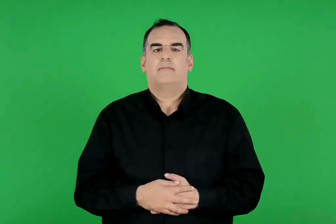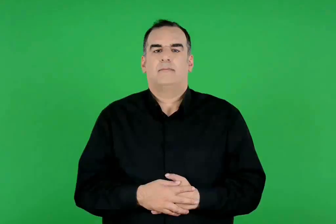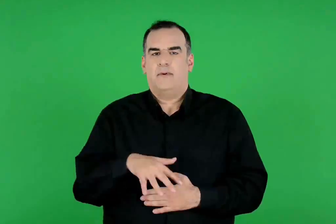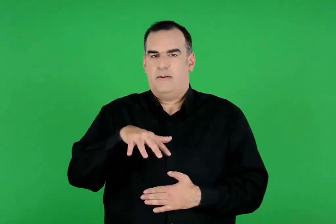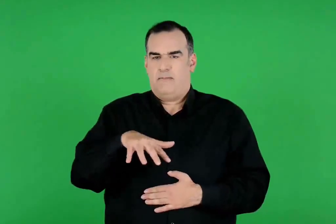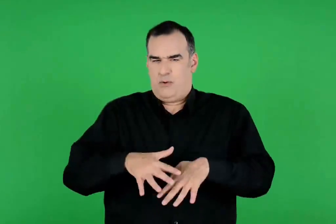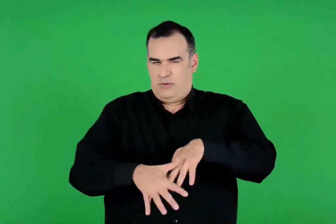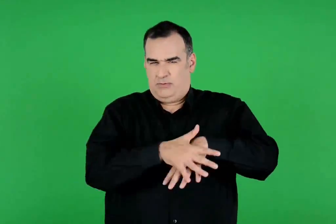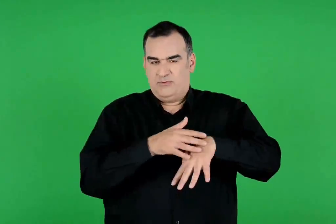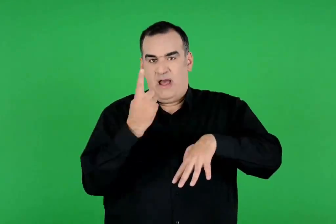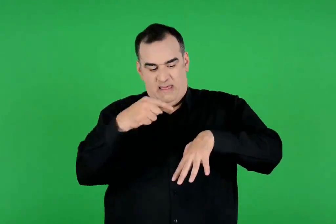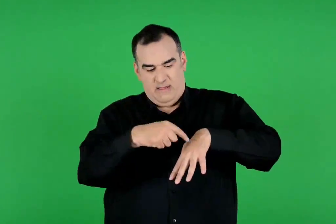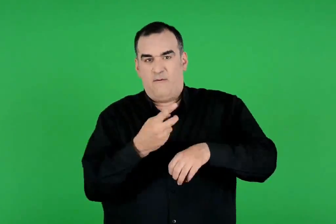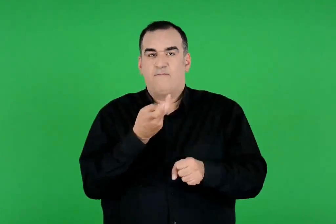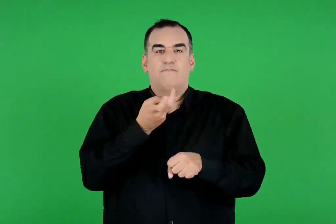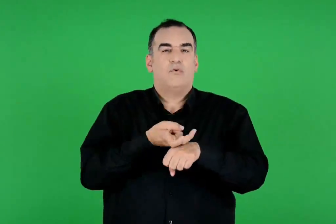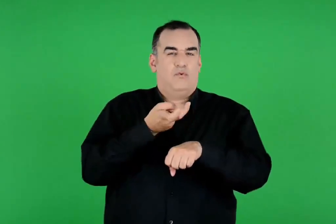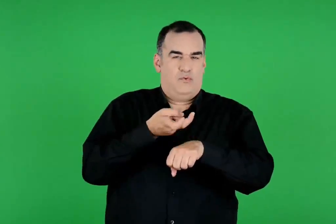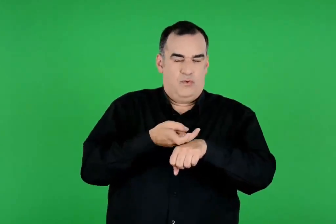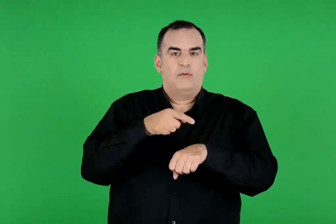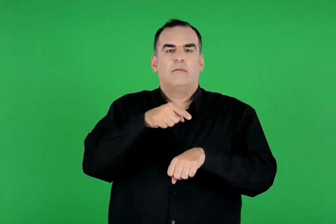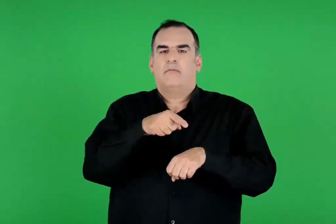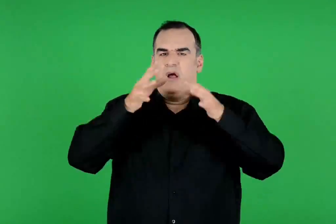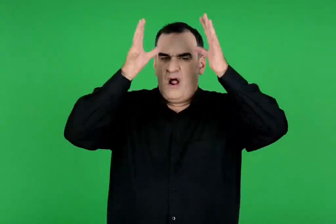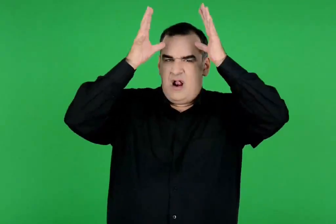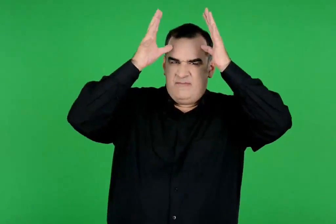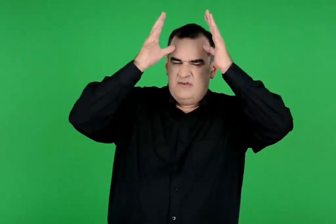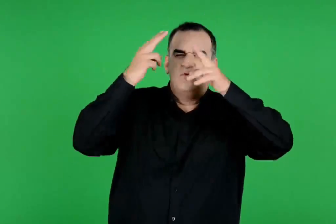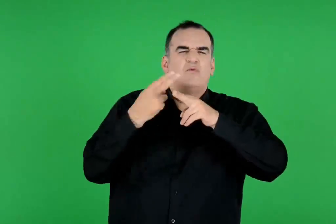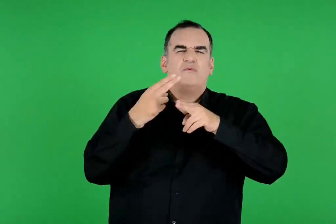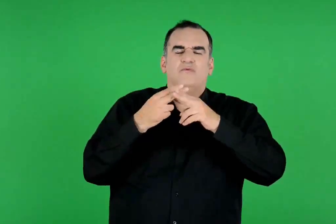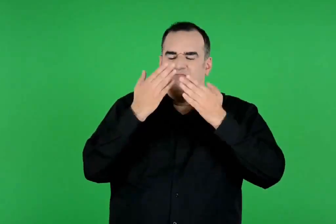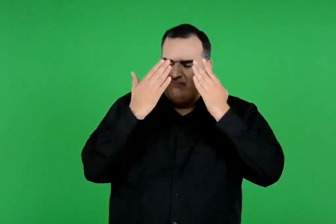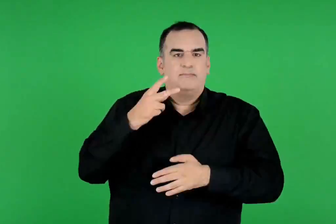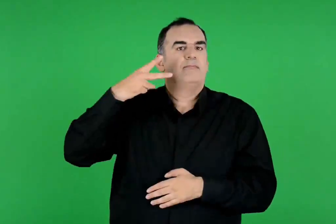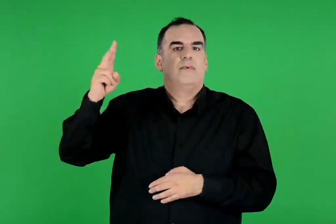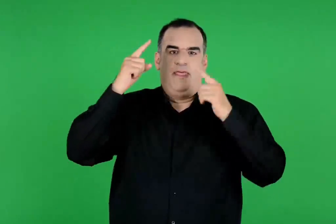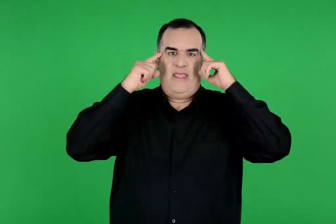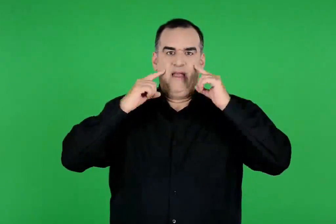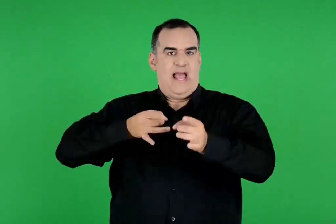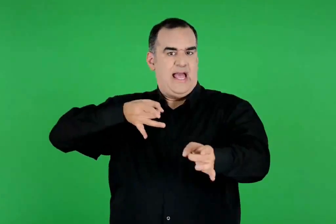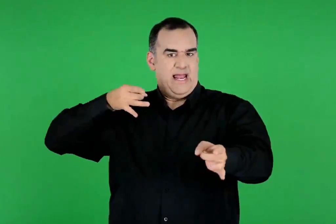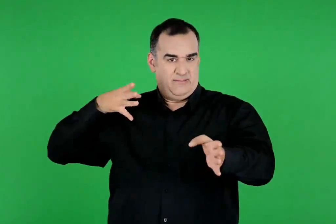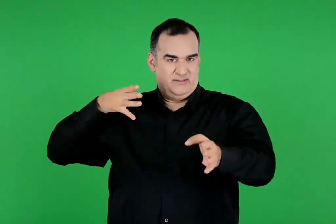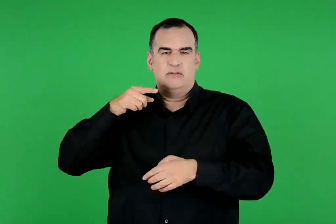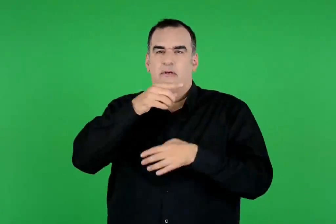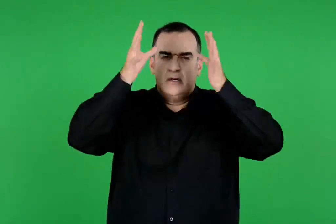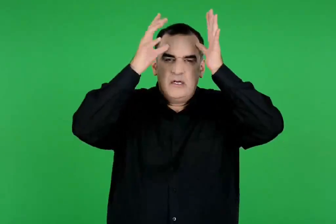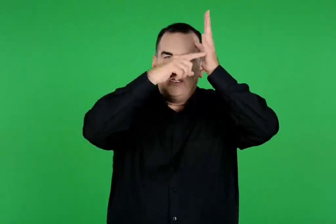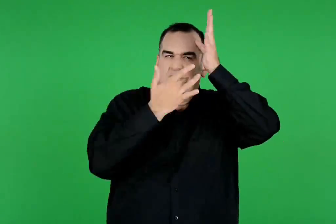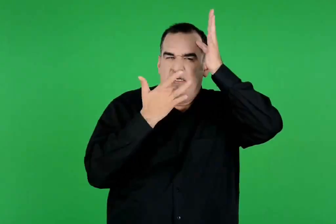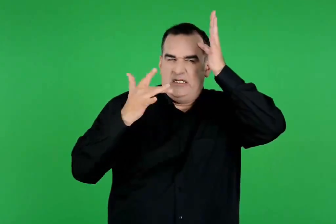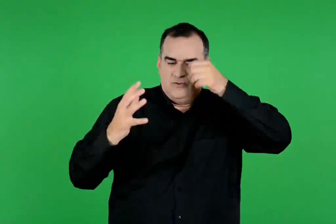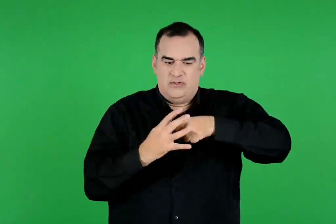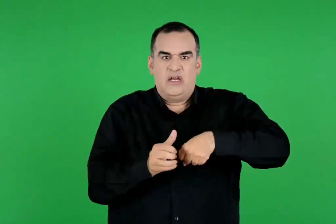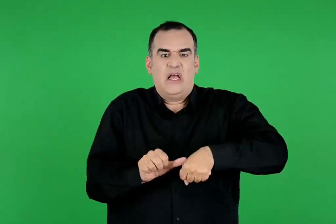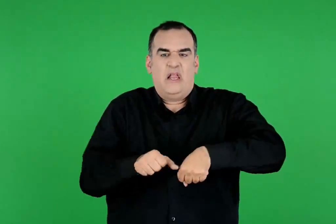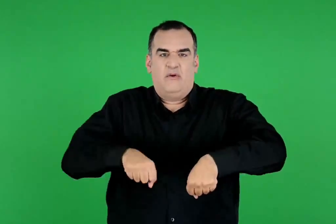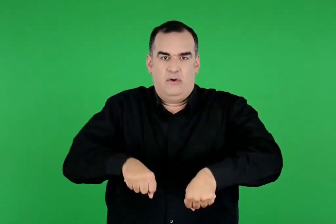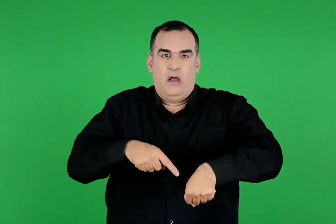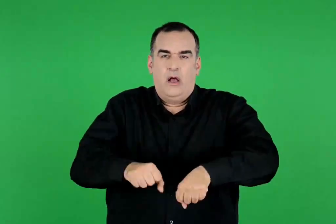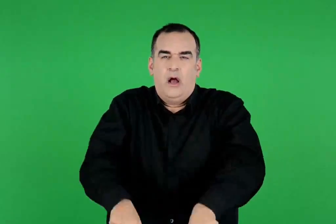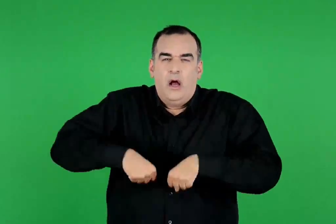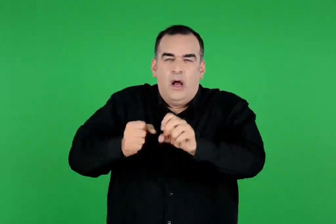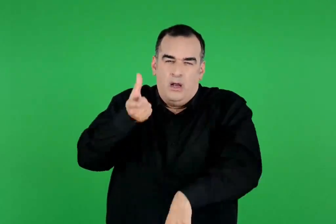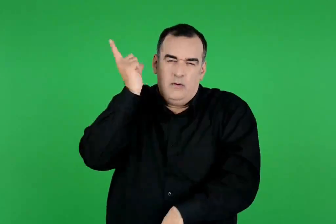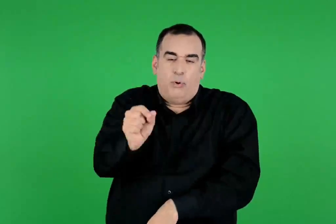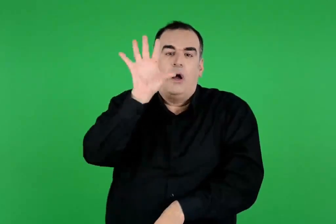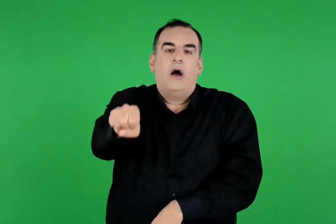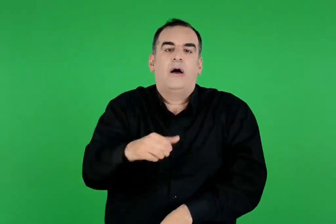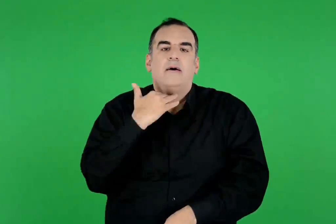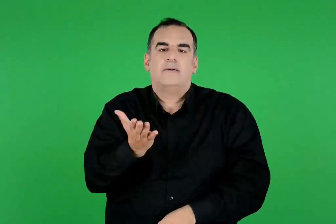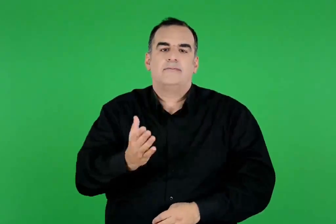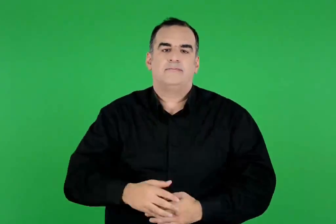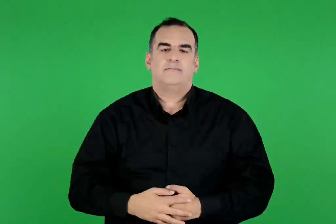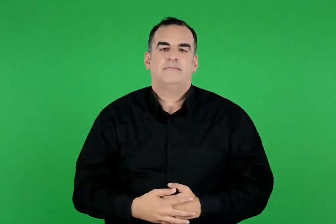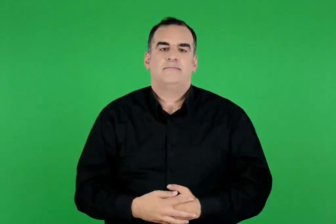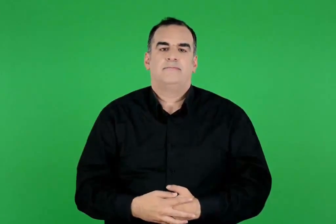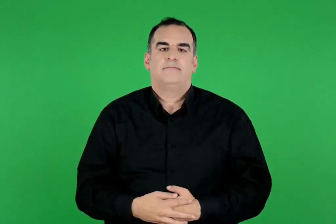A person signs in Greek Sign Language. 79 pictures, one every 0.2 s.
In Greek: σε ένα βουνό της πελοποννήσου ζούσε το ιερό ελάφι της θεάς άρτεμης. είχε χρυσά κέρατα , χάλκινες οπλές και κανείς δεν το έφτανε στο τρέξιμο
